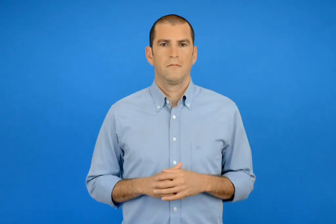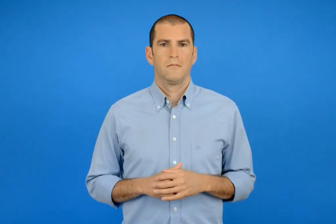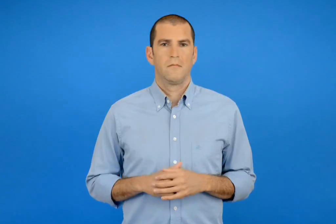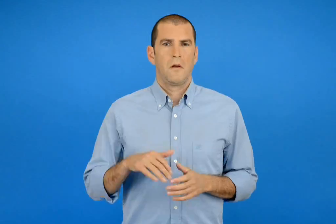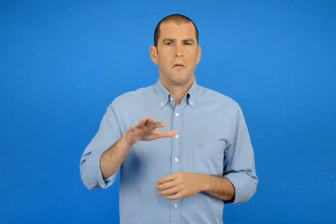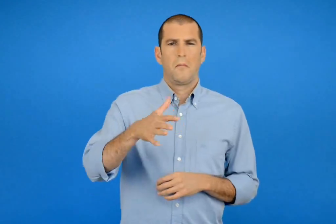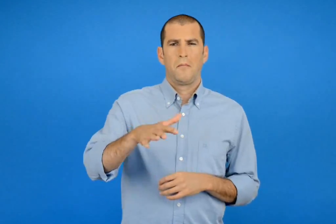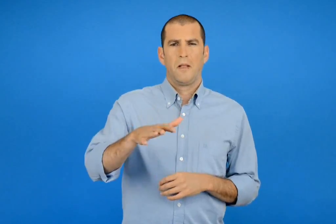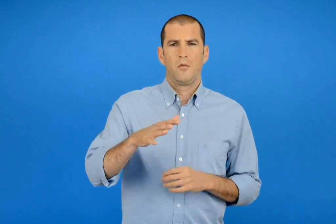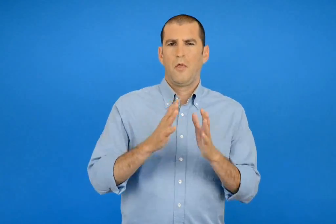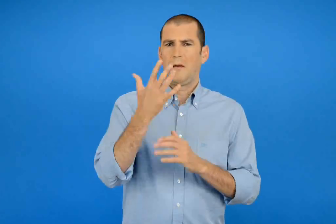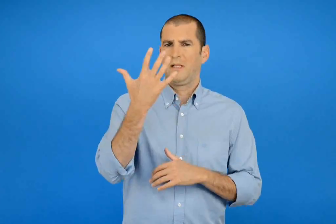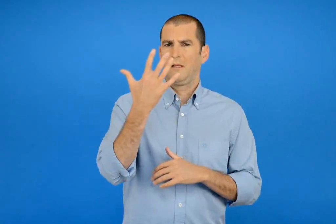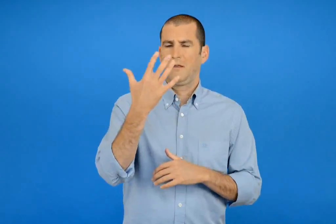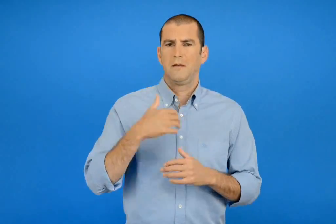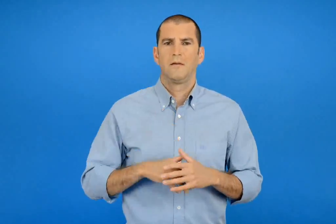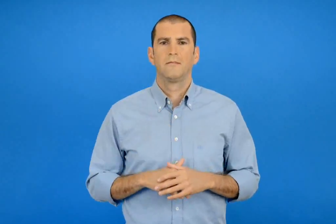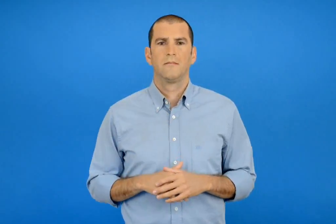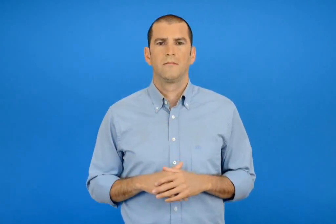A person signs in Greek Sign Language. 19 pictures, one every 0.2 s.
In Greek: περίπου 15
